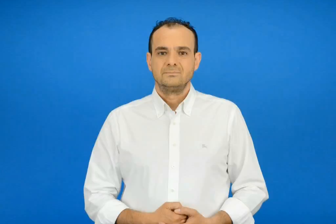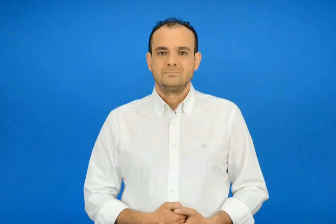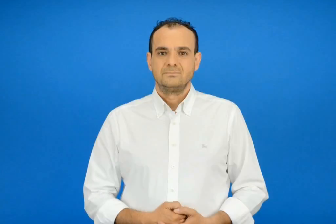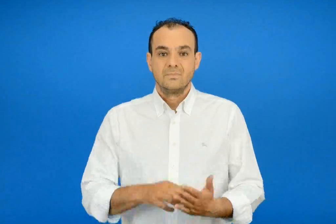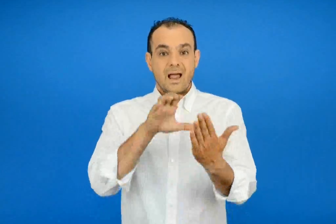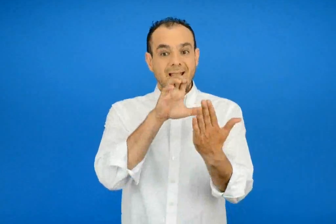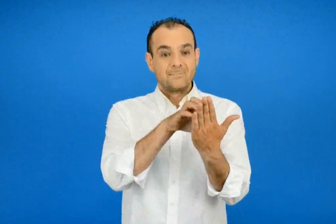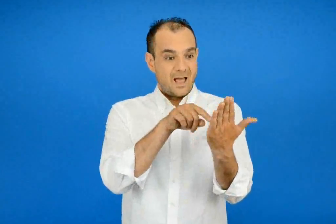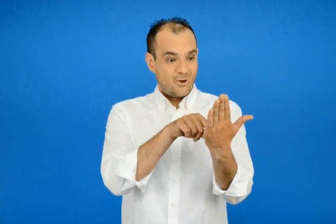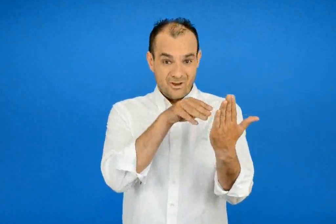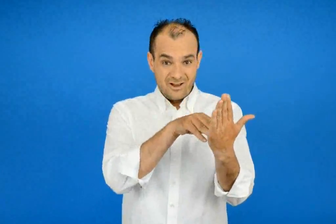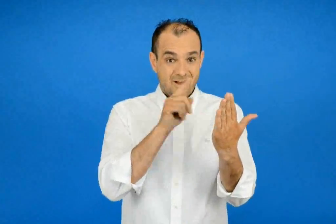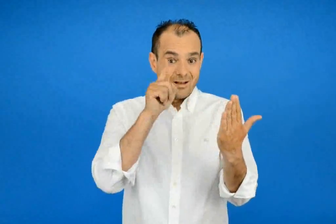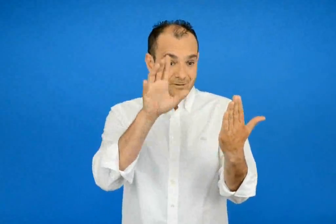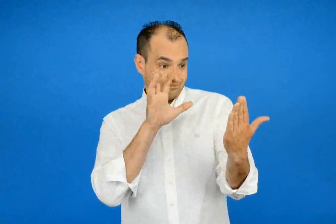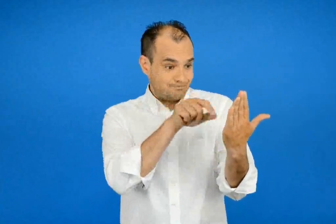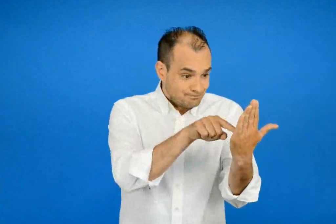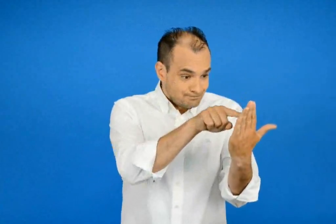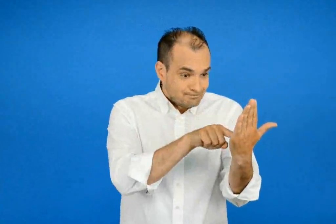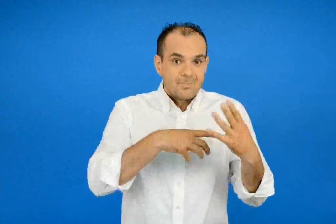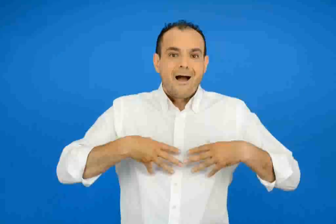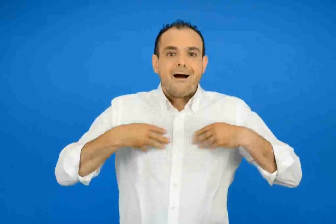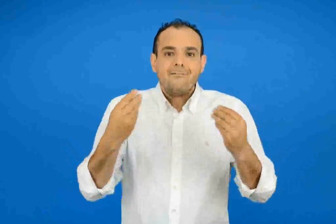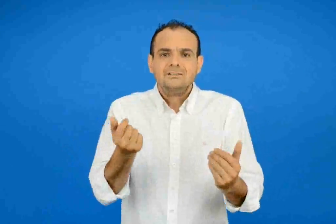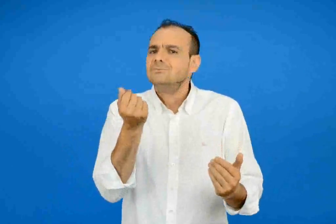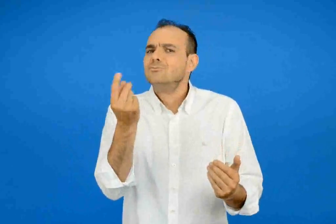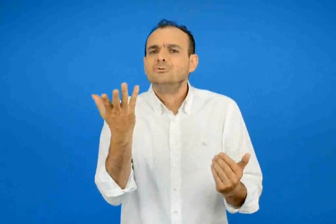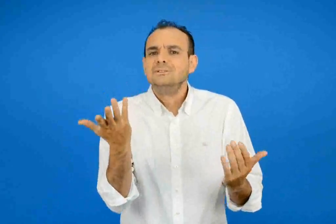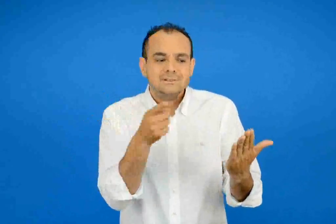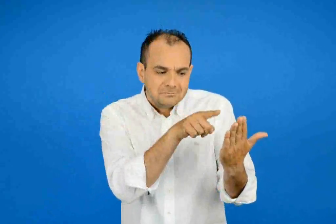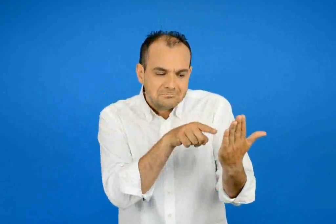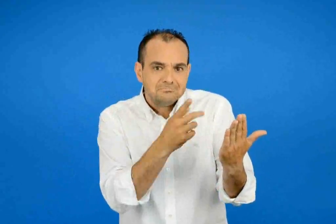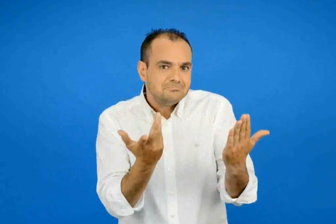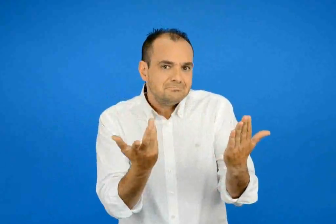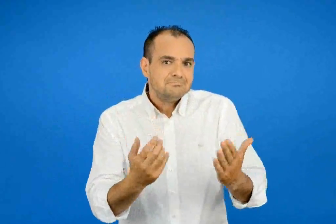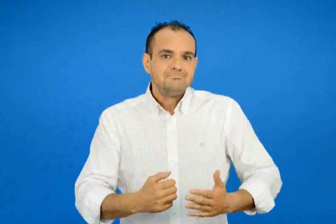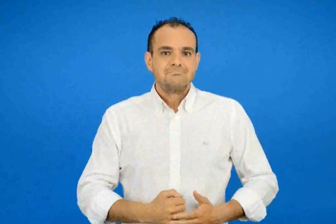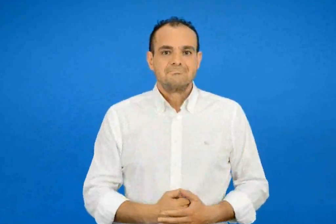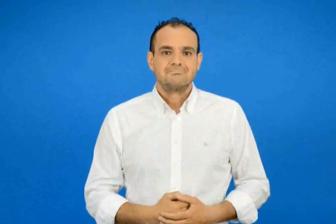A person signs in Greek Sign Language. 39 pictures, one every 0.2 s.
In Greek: πόσες ευχές βρίσκεις μέσα στο κείμενο ;
